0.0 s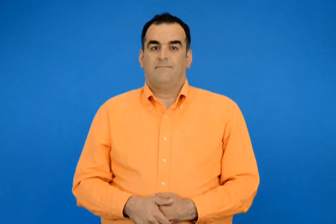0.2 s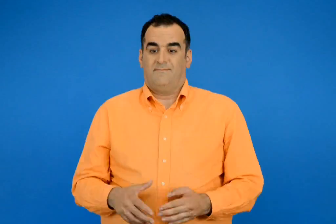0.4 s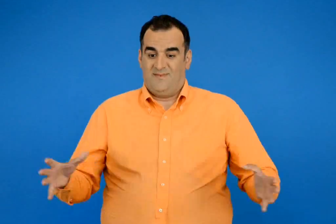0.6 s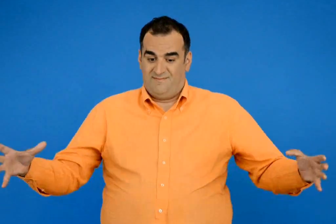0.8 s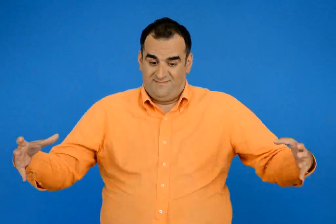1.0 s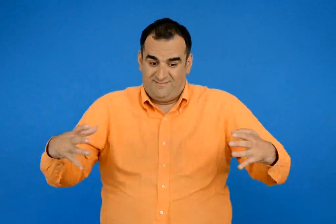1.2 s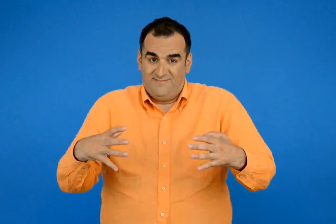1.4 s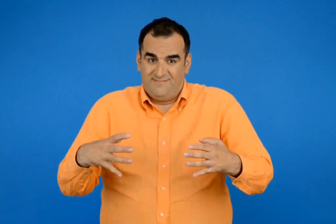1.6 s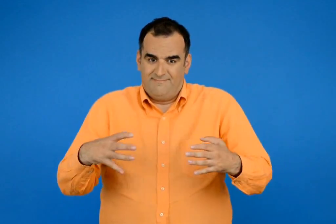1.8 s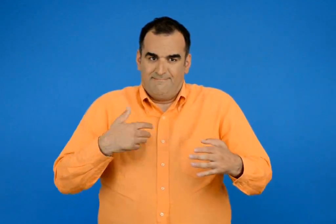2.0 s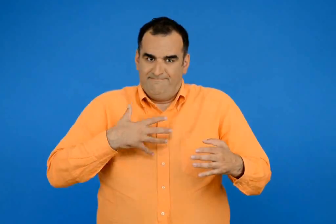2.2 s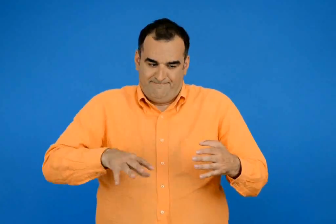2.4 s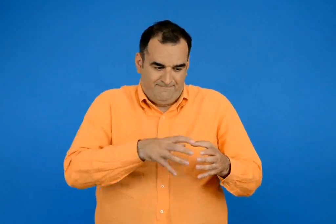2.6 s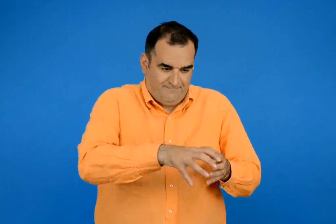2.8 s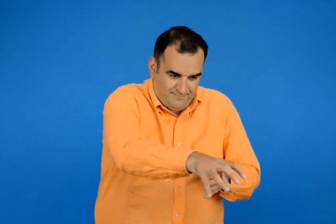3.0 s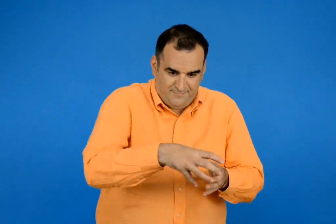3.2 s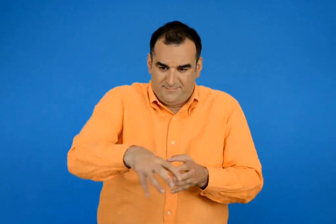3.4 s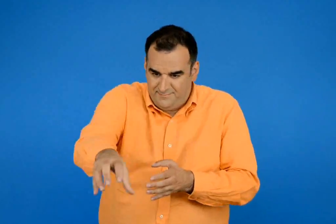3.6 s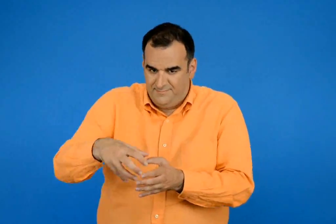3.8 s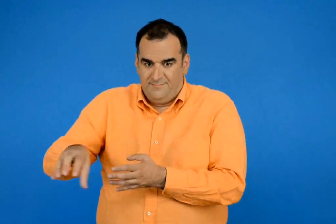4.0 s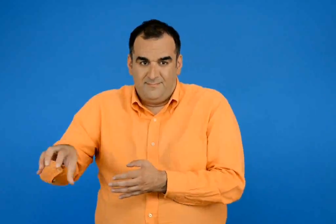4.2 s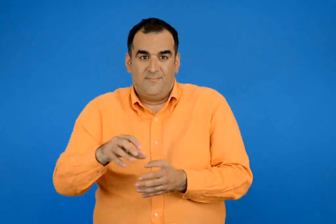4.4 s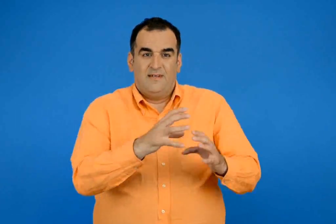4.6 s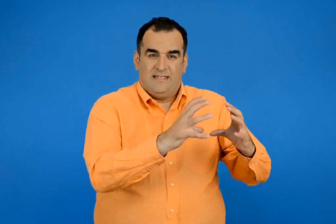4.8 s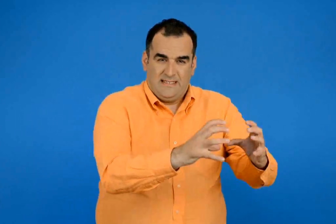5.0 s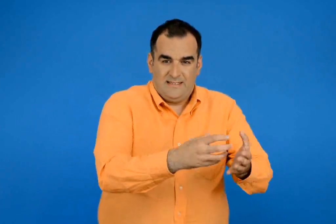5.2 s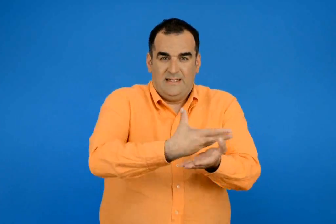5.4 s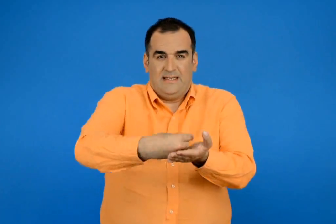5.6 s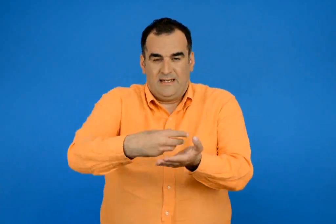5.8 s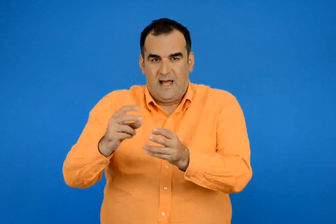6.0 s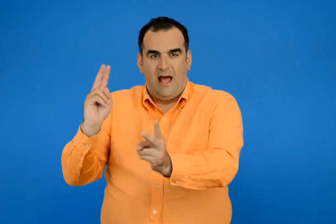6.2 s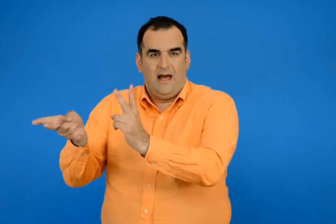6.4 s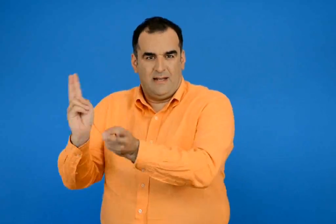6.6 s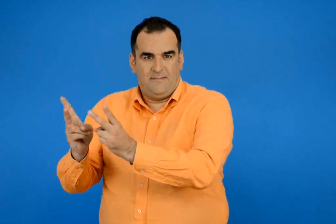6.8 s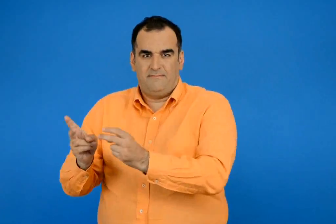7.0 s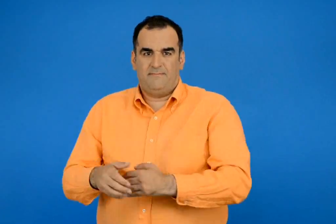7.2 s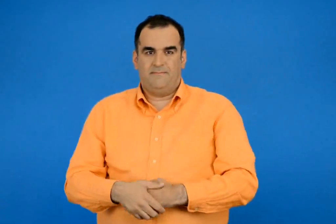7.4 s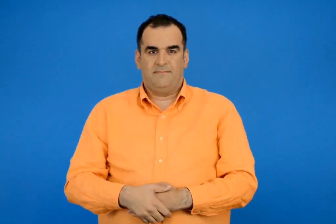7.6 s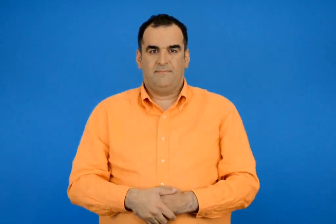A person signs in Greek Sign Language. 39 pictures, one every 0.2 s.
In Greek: θέλουμε να τα ξεχωρίσουμε σε στερεά υγρά και αέρια σώματα
